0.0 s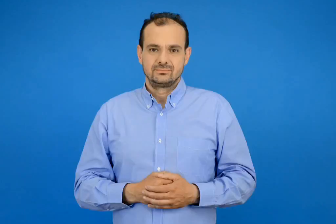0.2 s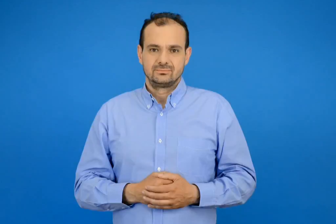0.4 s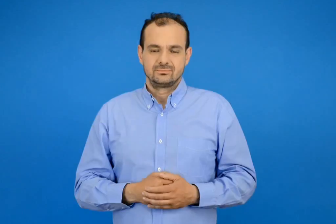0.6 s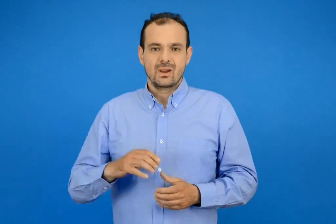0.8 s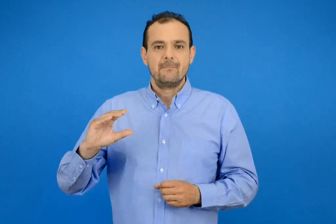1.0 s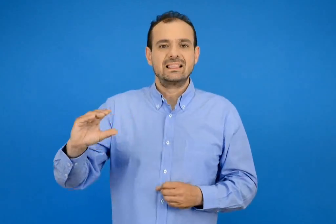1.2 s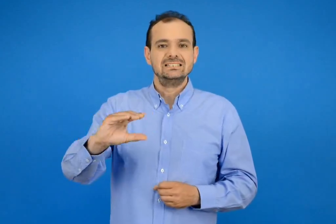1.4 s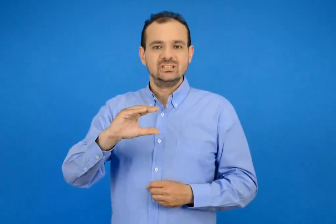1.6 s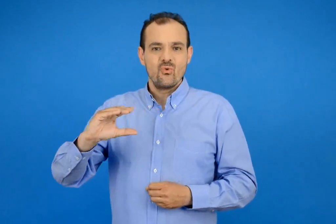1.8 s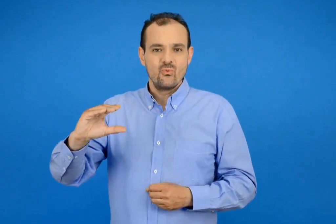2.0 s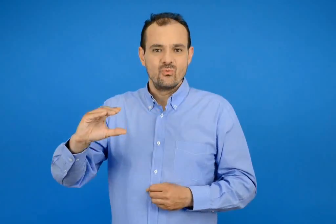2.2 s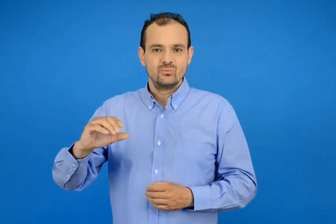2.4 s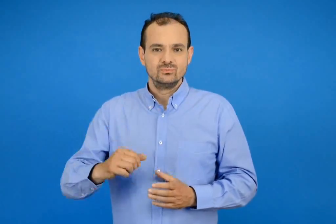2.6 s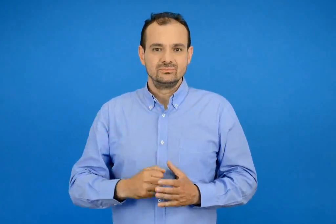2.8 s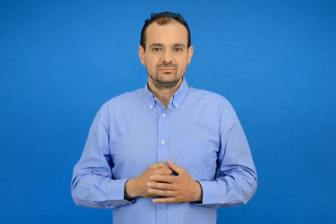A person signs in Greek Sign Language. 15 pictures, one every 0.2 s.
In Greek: παστίτσιο
